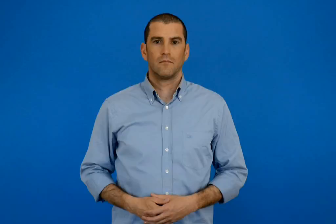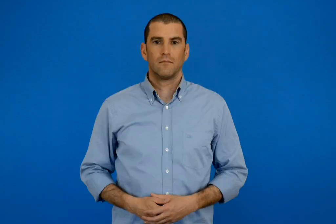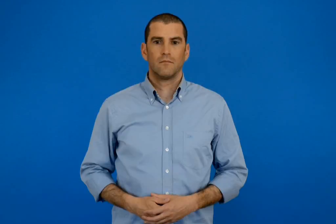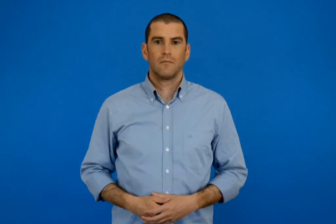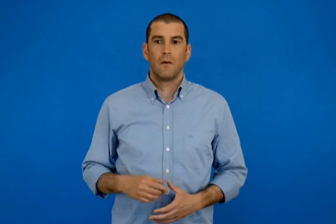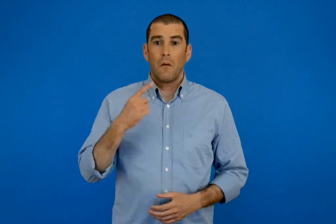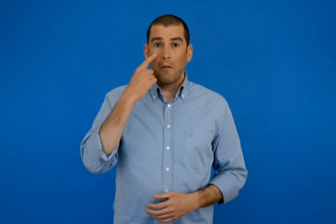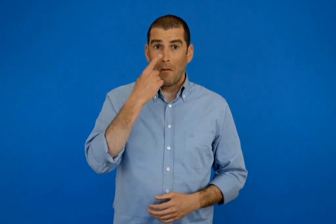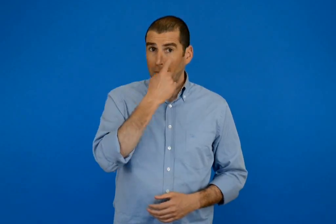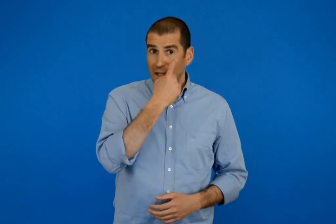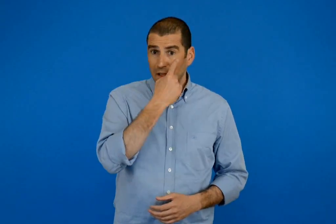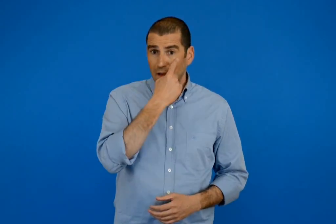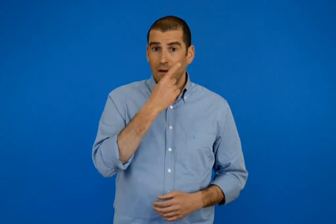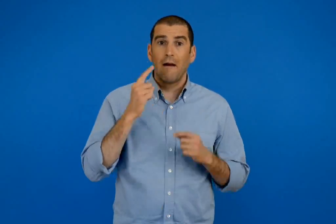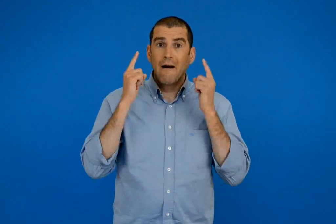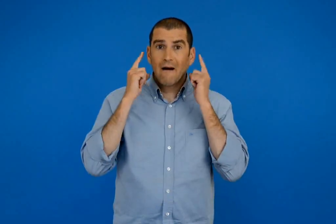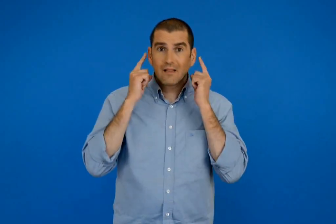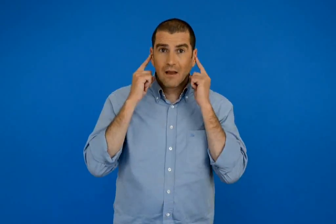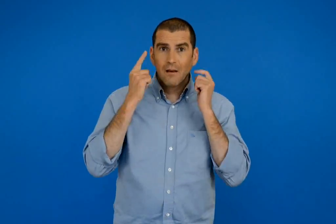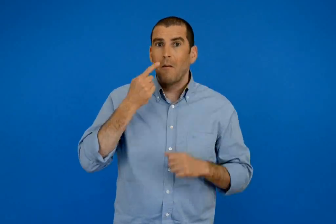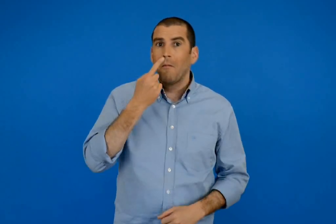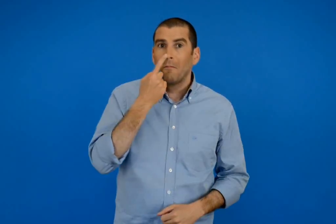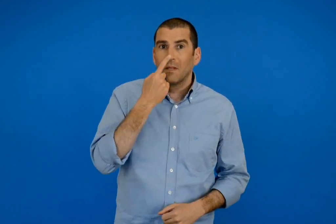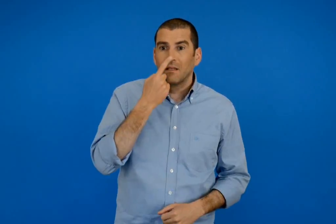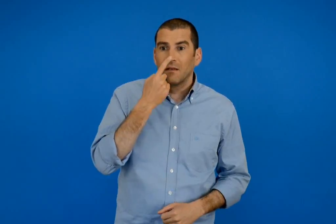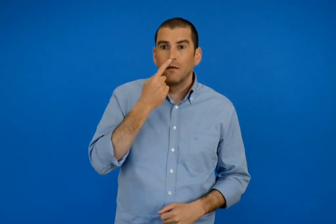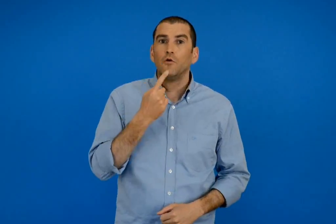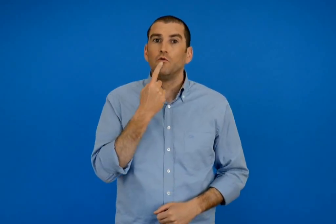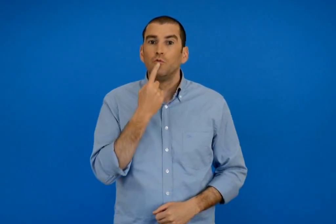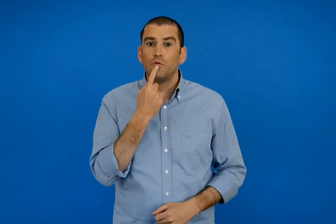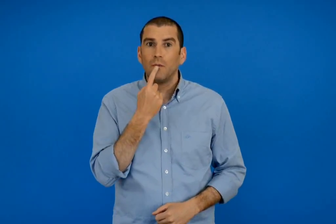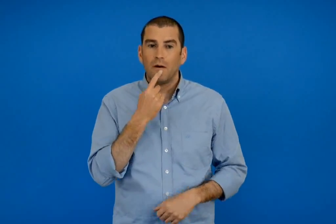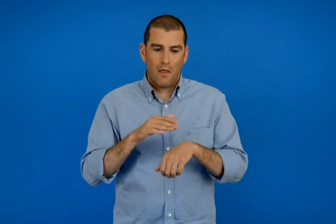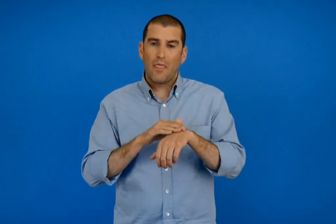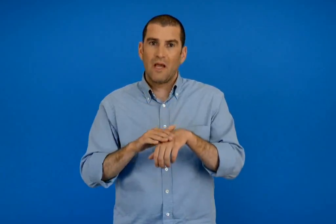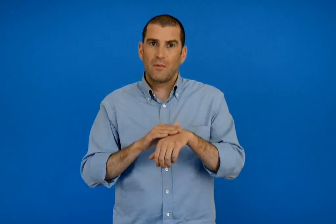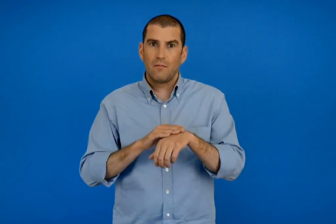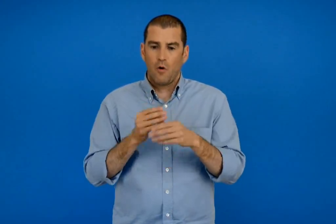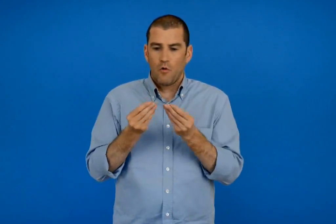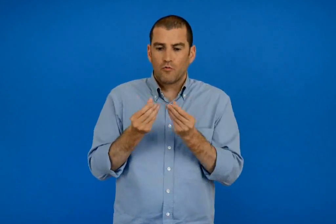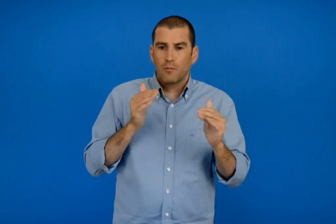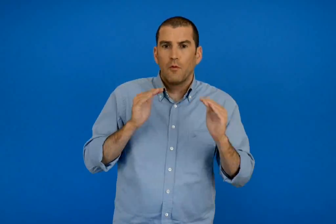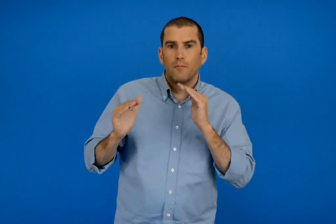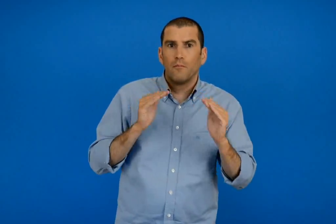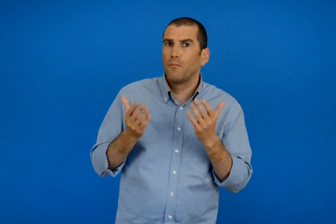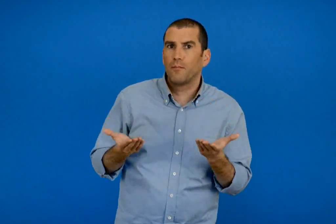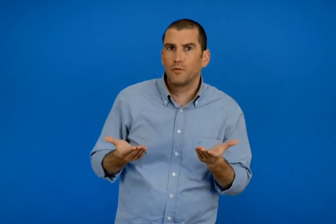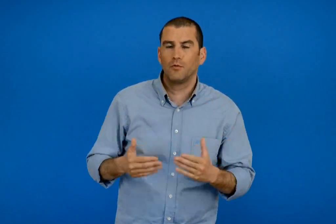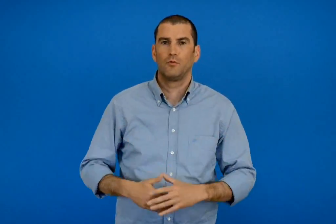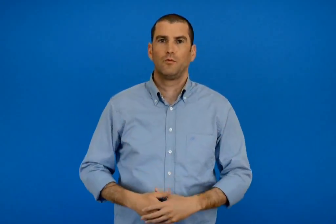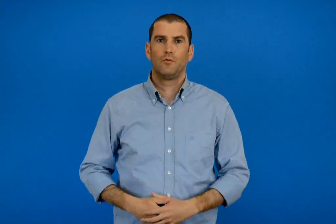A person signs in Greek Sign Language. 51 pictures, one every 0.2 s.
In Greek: με ποιον τρόπο προστατεύω τα μάτια τη μύτη τα αυτιά το στόμα και το δέρμα μου ;
